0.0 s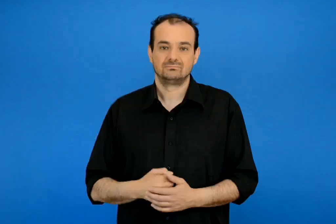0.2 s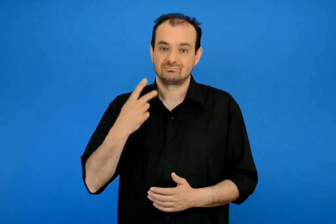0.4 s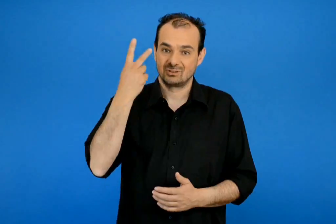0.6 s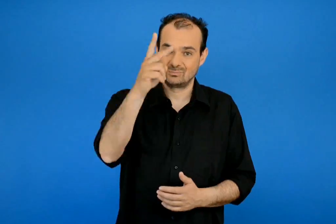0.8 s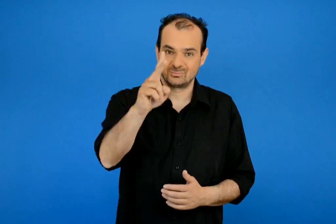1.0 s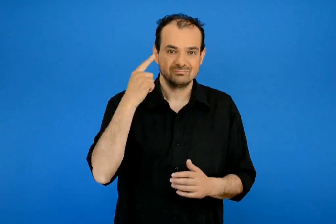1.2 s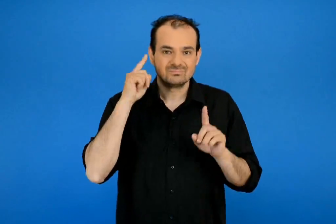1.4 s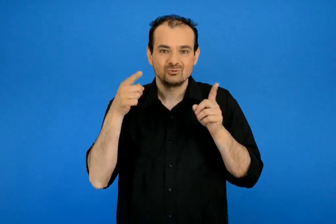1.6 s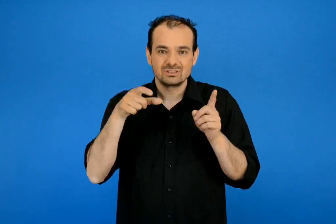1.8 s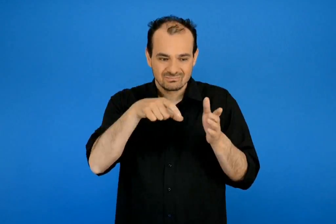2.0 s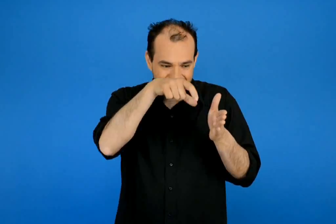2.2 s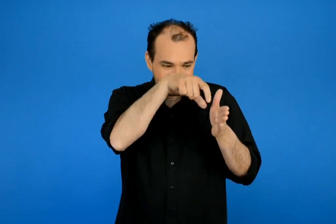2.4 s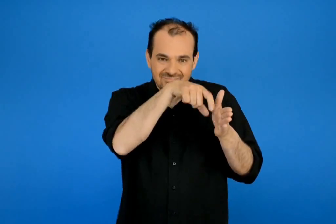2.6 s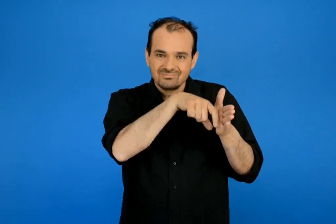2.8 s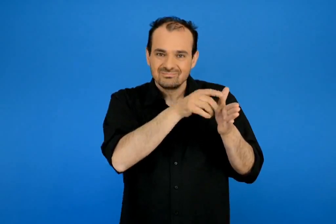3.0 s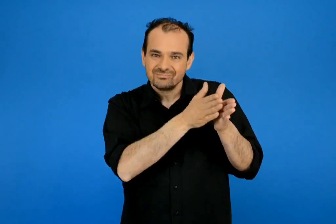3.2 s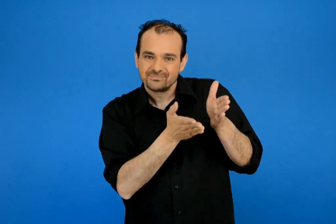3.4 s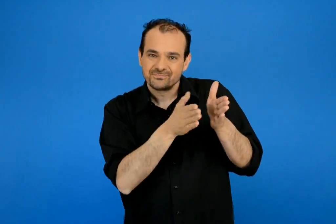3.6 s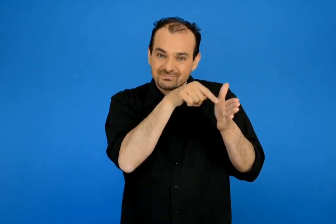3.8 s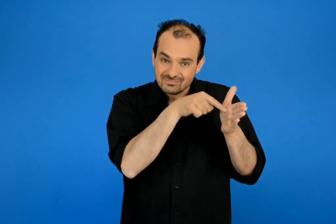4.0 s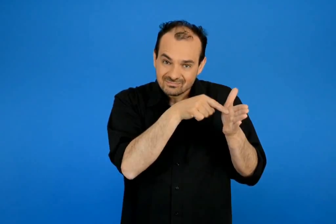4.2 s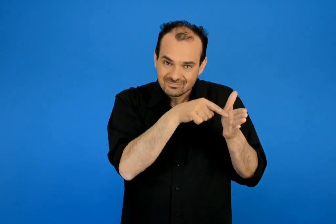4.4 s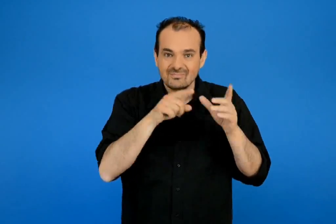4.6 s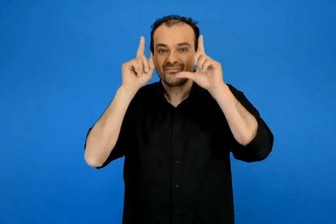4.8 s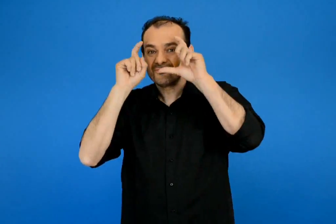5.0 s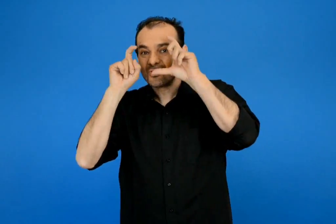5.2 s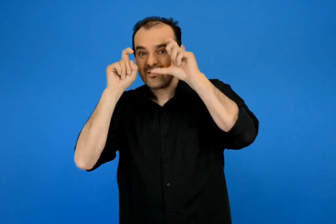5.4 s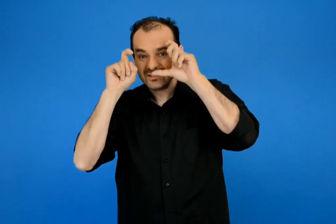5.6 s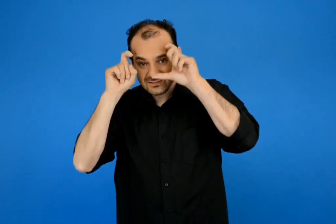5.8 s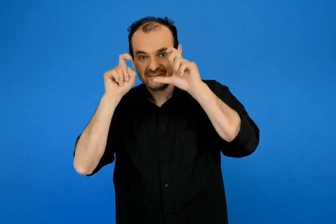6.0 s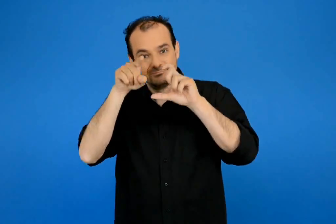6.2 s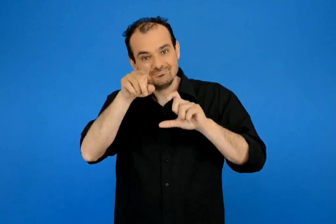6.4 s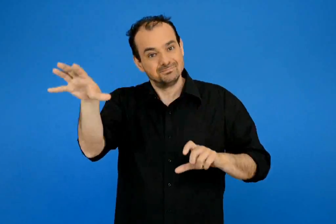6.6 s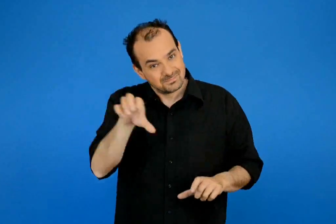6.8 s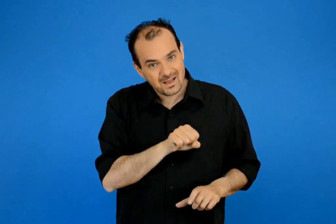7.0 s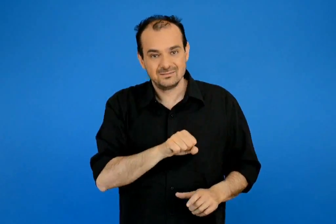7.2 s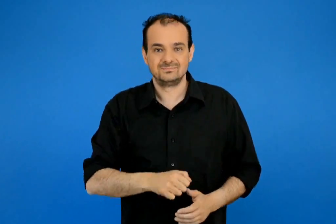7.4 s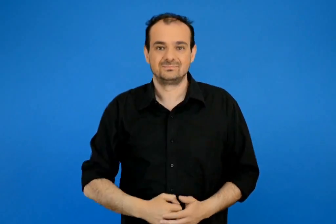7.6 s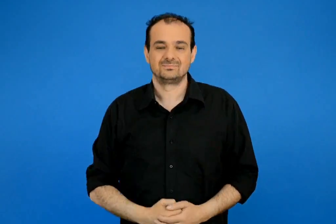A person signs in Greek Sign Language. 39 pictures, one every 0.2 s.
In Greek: πάρε τη φωτογραφική μηχανή σου και το κασετόφωνο σου
